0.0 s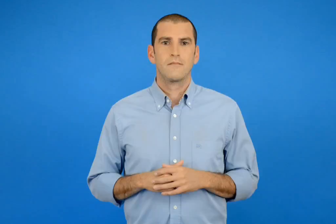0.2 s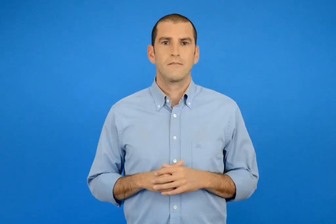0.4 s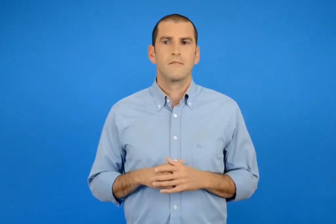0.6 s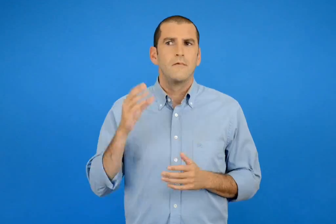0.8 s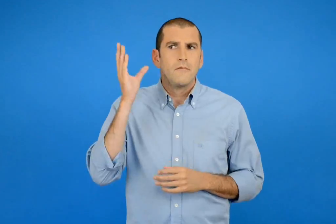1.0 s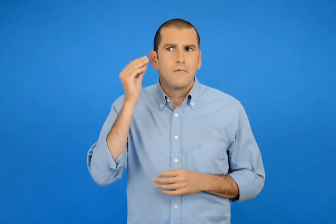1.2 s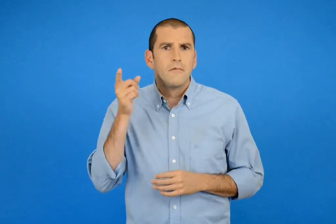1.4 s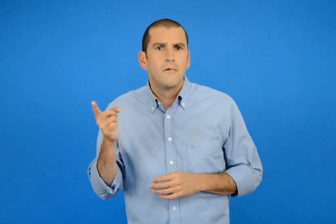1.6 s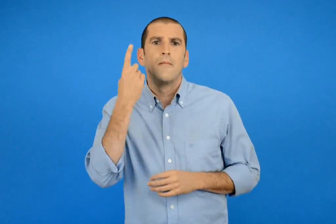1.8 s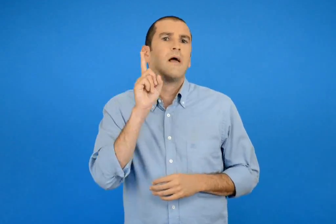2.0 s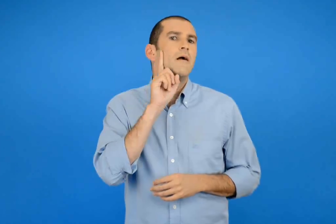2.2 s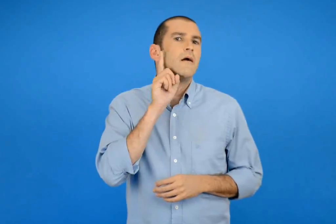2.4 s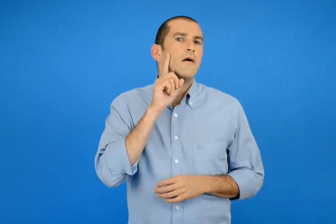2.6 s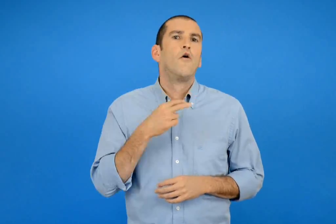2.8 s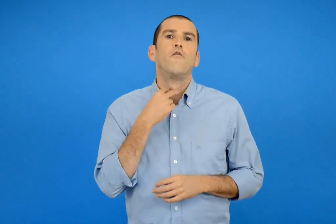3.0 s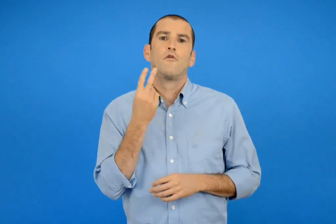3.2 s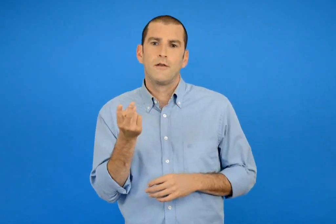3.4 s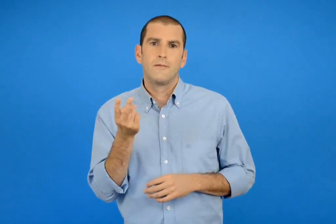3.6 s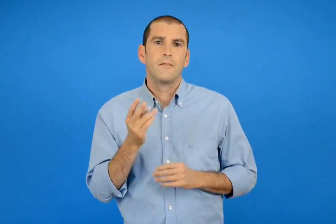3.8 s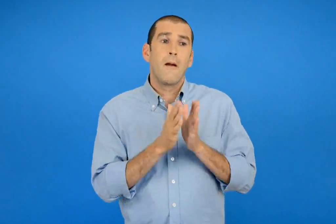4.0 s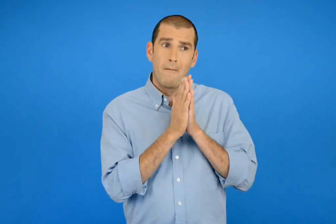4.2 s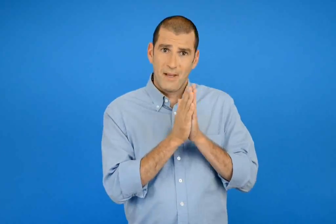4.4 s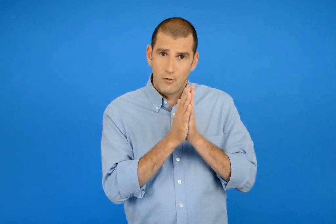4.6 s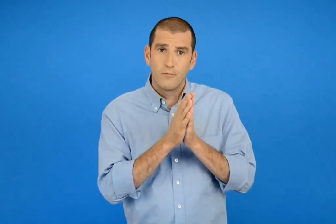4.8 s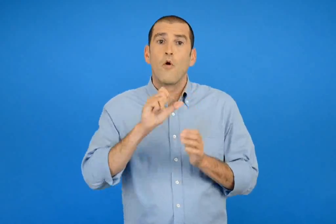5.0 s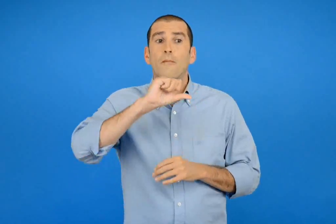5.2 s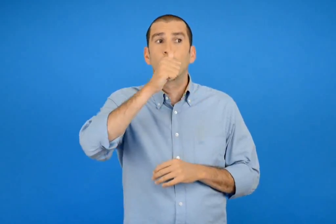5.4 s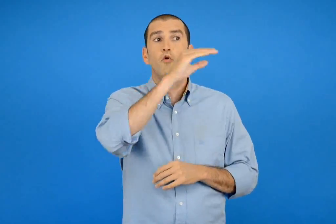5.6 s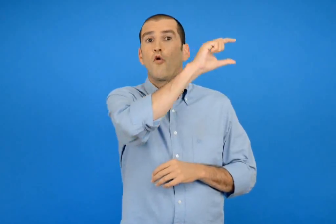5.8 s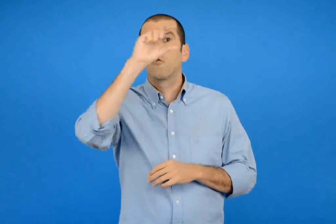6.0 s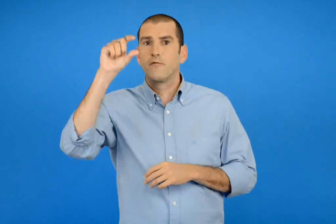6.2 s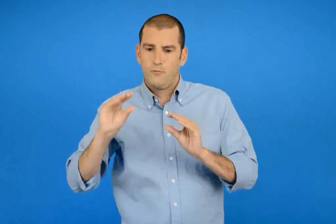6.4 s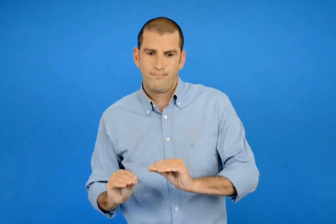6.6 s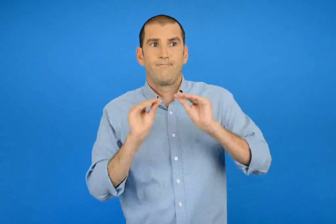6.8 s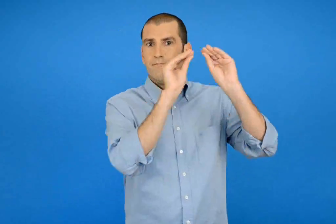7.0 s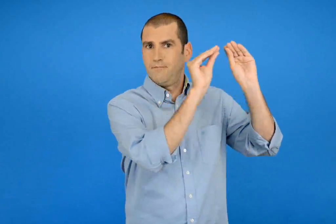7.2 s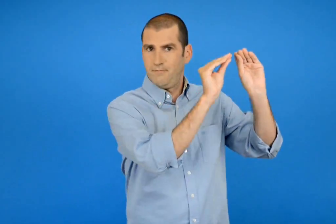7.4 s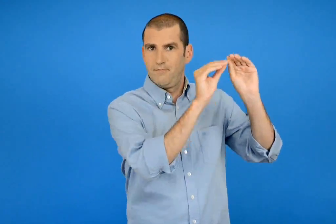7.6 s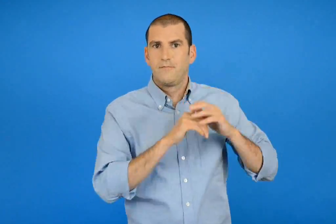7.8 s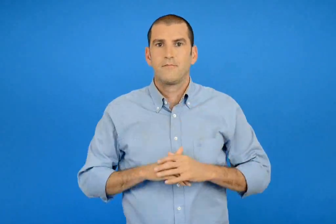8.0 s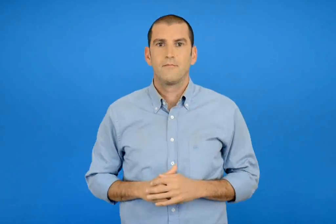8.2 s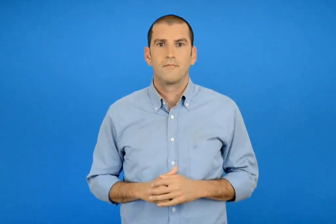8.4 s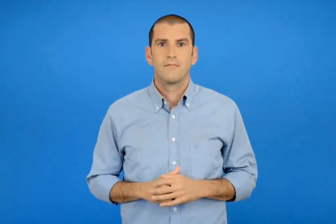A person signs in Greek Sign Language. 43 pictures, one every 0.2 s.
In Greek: στον πρώτο όροφο να τα ανεβάσετε παρακαλώ ακούστηκε μια γυναίκεια φωνή
